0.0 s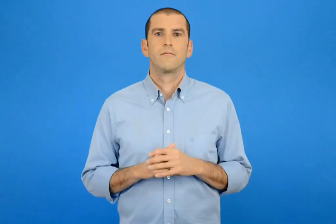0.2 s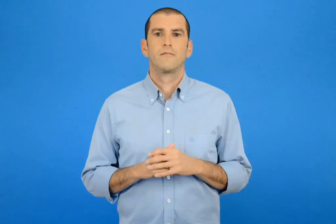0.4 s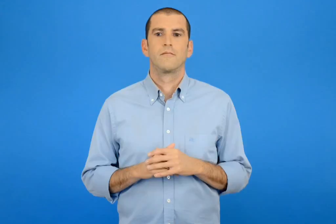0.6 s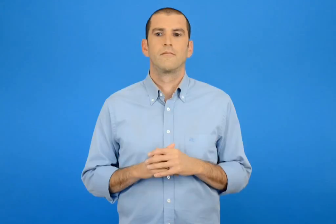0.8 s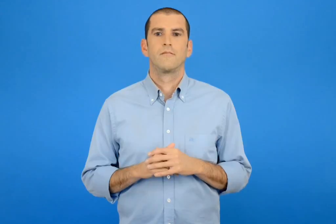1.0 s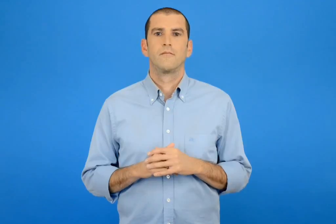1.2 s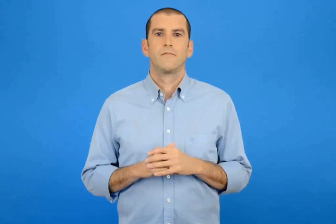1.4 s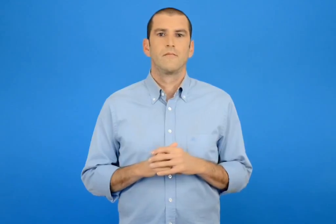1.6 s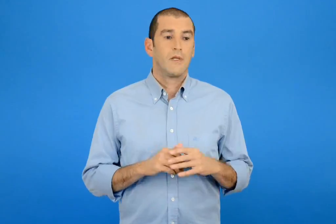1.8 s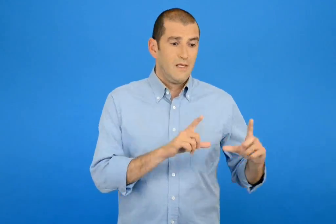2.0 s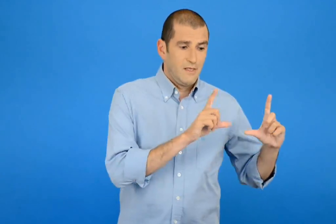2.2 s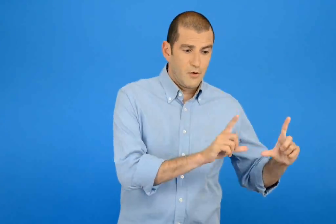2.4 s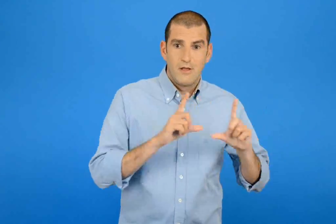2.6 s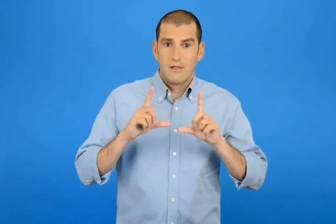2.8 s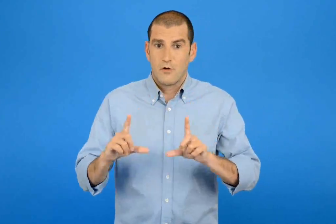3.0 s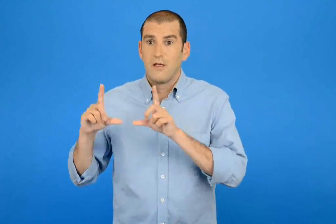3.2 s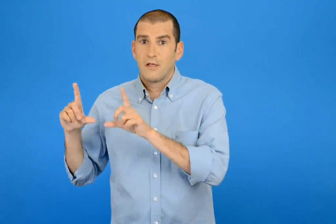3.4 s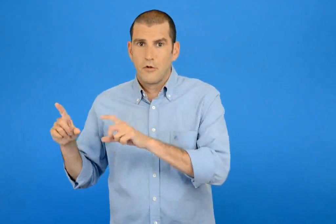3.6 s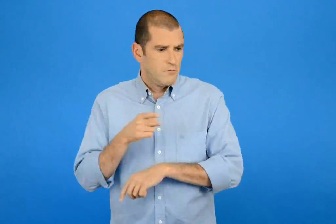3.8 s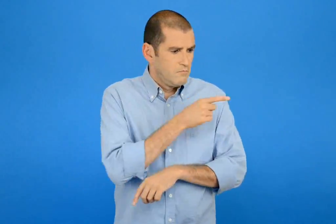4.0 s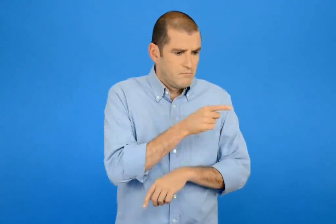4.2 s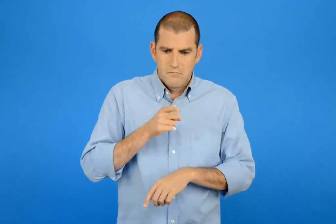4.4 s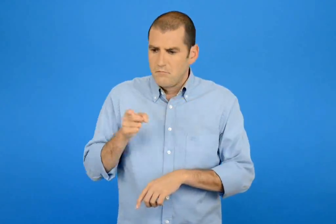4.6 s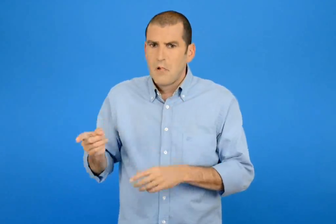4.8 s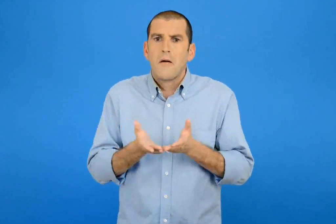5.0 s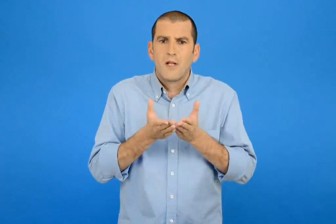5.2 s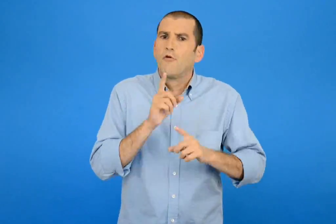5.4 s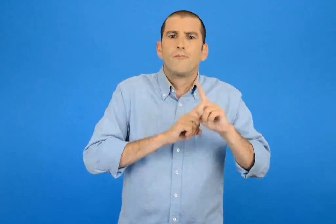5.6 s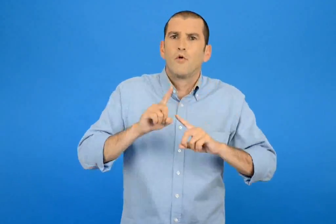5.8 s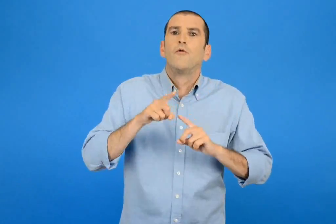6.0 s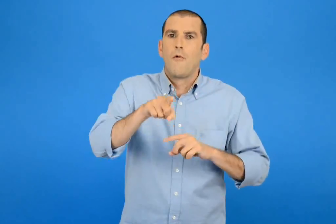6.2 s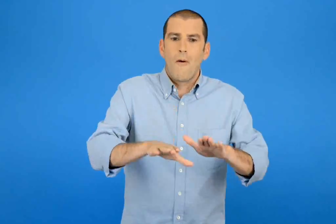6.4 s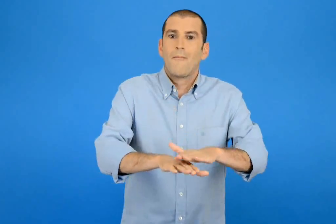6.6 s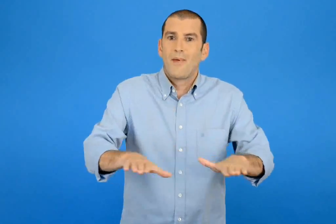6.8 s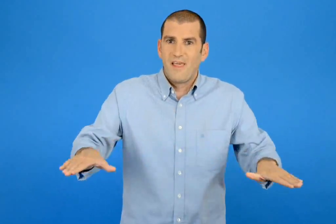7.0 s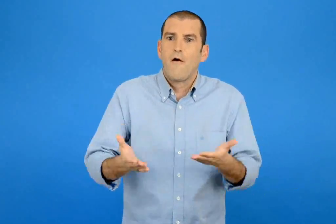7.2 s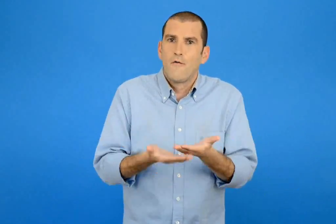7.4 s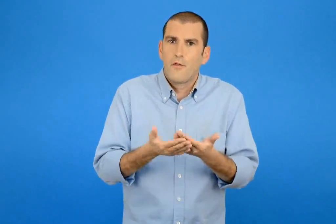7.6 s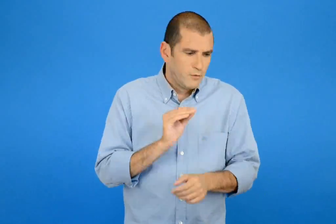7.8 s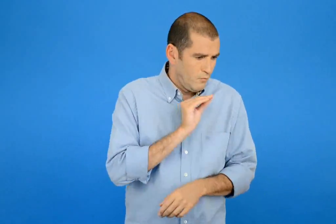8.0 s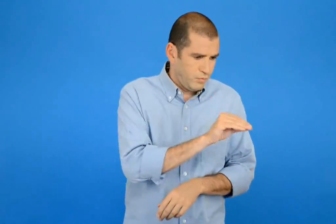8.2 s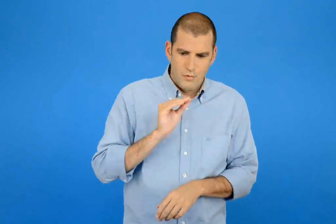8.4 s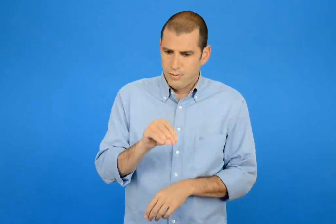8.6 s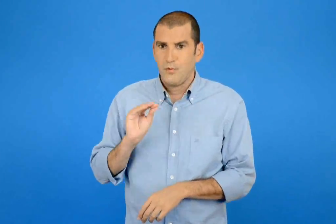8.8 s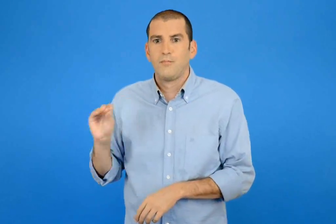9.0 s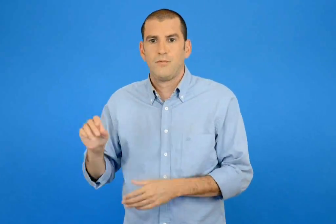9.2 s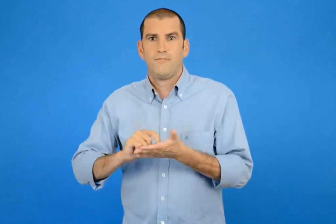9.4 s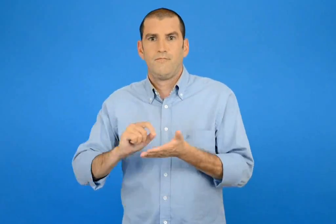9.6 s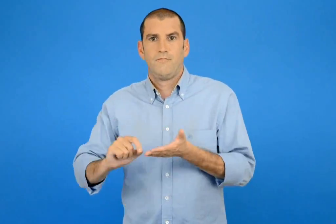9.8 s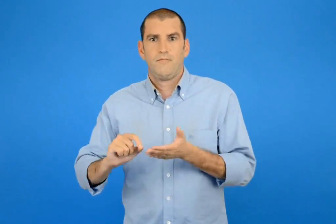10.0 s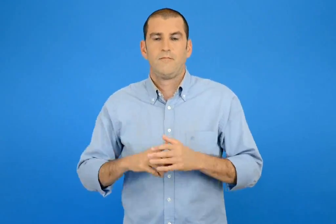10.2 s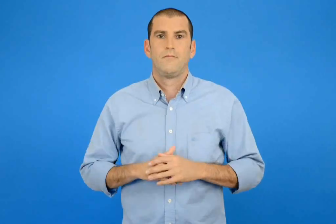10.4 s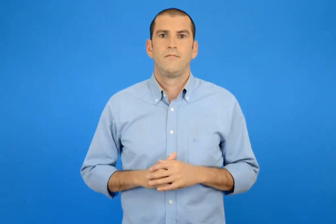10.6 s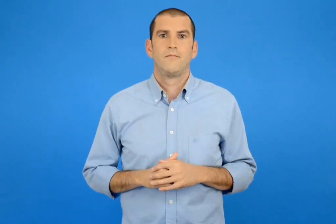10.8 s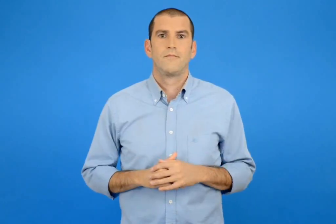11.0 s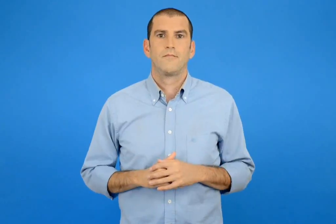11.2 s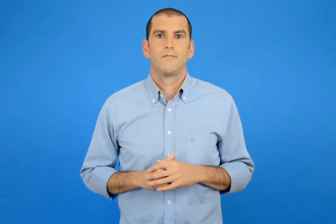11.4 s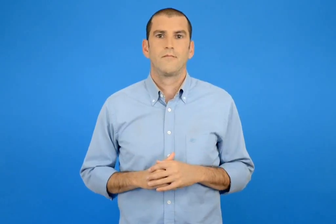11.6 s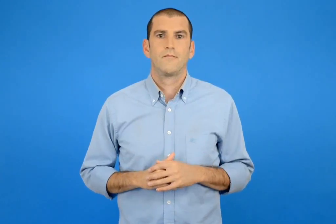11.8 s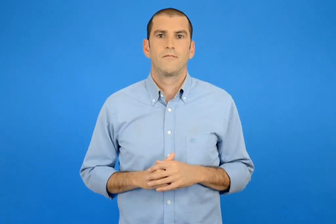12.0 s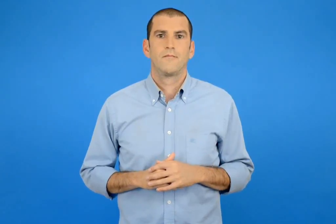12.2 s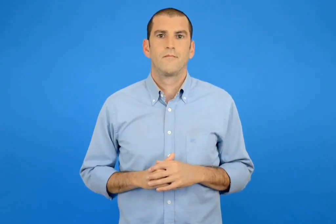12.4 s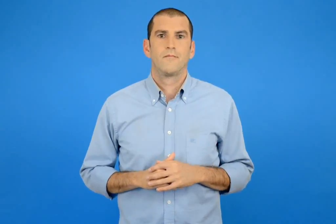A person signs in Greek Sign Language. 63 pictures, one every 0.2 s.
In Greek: ποιο είναι ποιο ; βοήθησε τα παιδιά να βρουν ποιο είδος πλοίου δείχνει η κάθε εικόνα
